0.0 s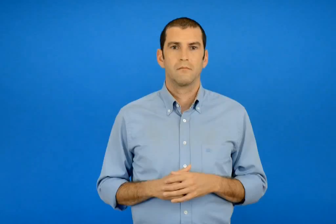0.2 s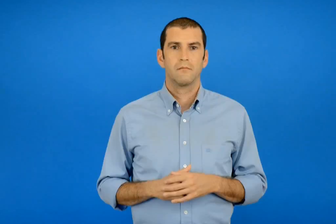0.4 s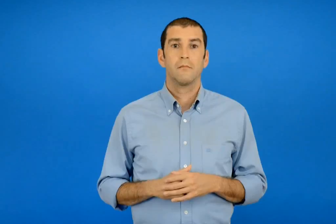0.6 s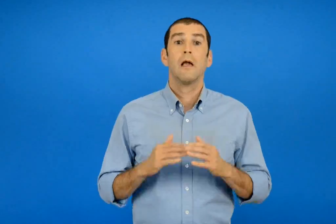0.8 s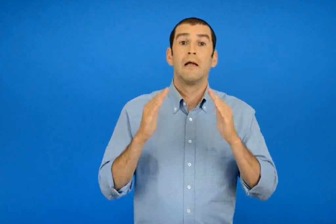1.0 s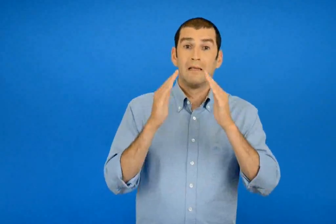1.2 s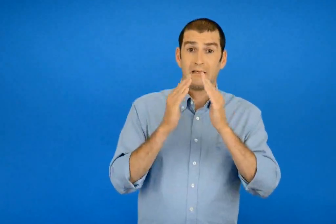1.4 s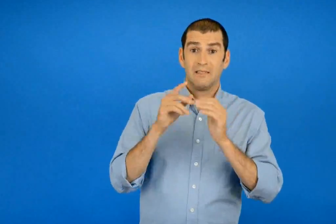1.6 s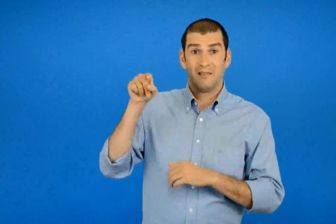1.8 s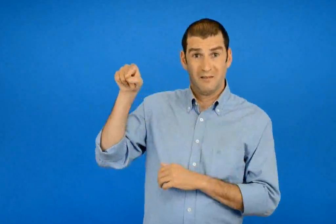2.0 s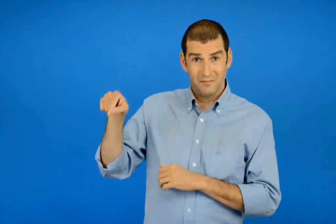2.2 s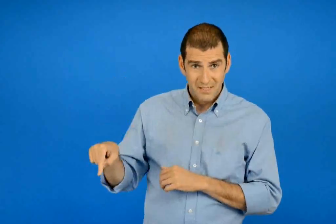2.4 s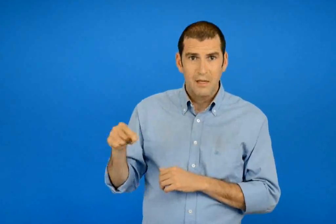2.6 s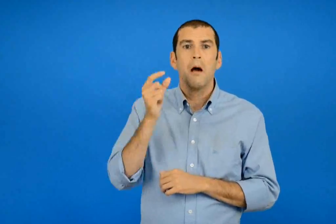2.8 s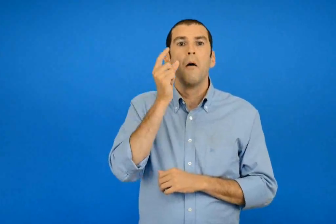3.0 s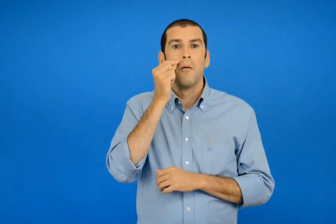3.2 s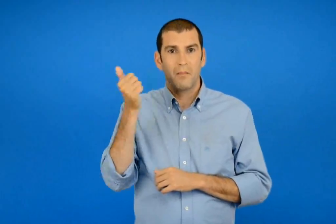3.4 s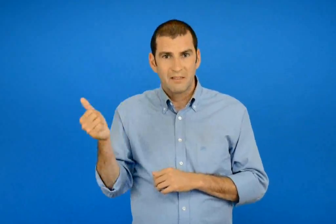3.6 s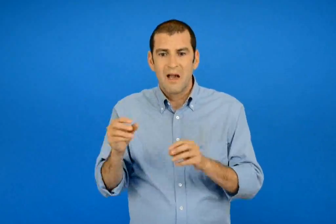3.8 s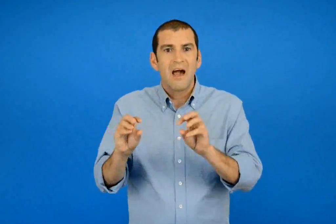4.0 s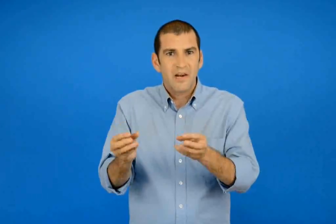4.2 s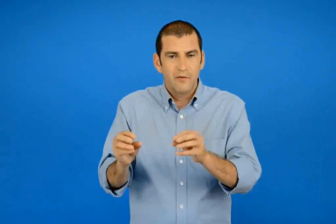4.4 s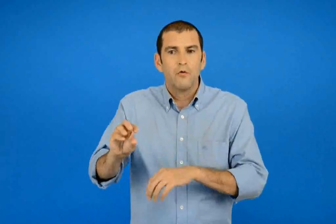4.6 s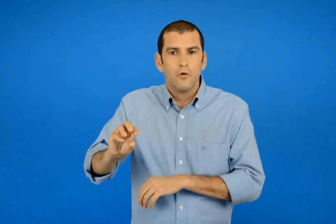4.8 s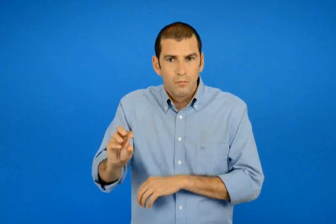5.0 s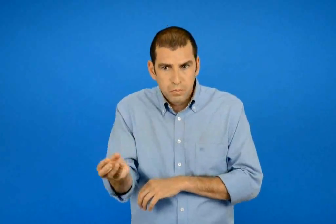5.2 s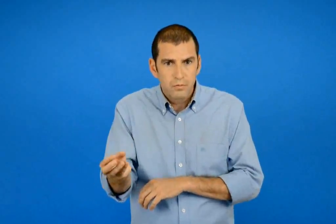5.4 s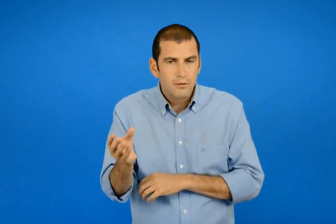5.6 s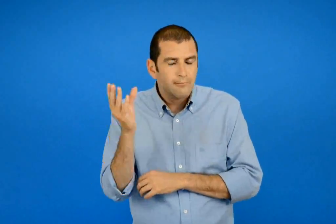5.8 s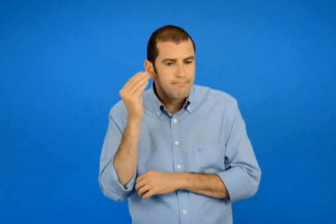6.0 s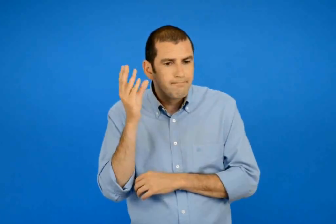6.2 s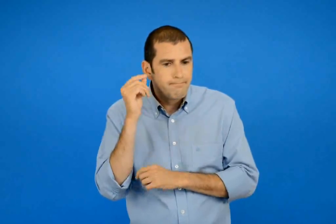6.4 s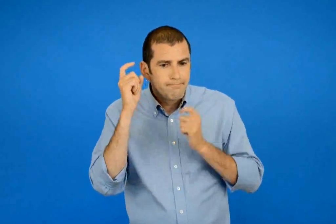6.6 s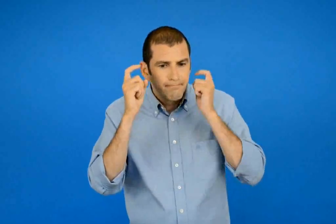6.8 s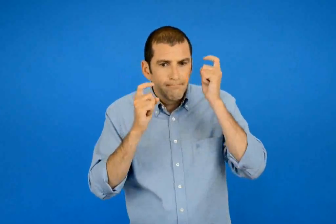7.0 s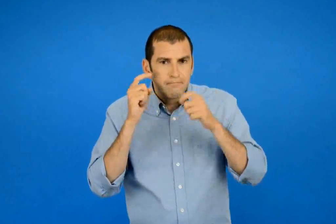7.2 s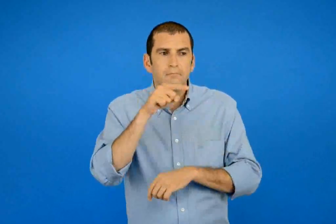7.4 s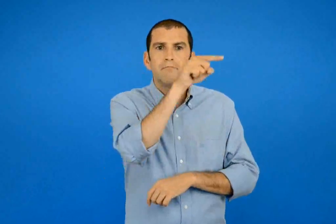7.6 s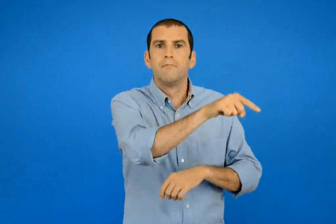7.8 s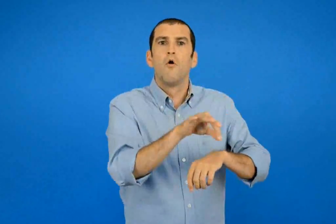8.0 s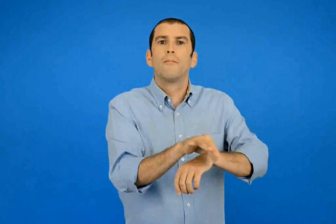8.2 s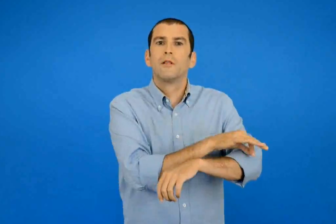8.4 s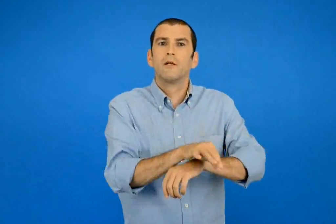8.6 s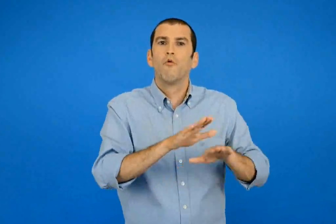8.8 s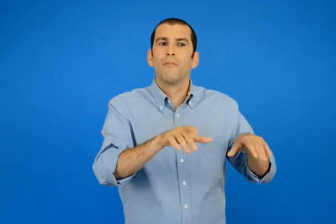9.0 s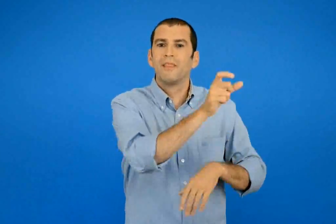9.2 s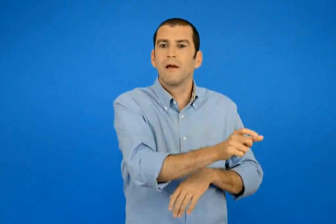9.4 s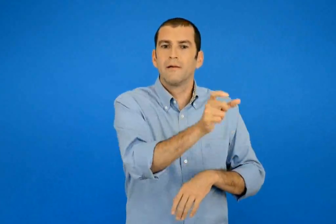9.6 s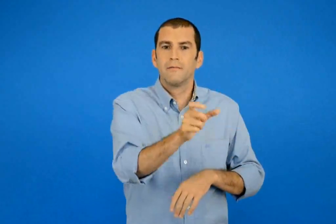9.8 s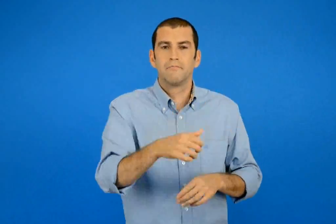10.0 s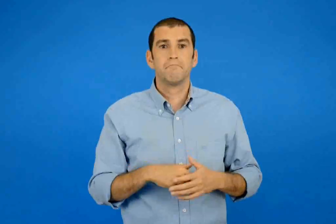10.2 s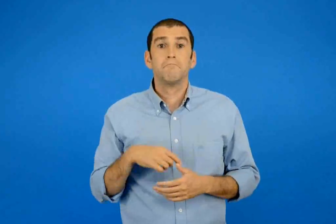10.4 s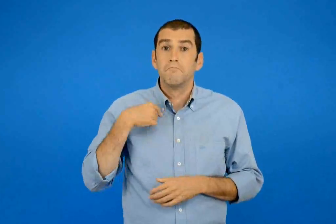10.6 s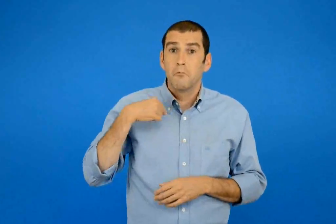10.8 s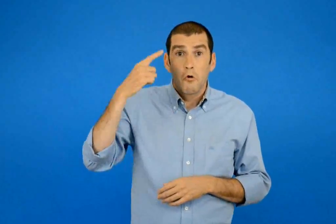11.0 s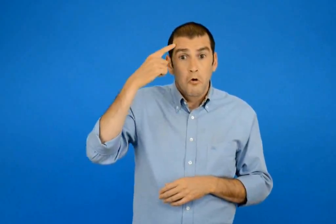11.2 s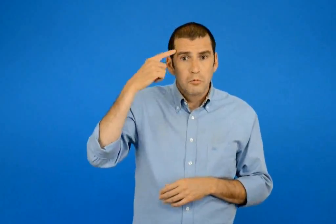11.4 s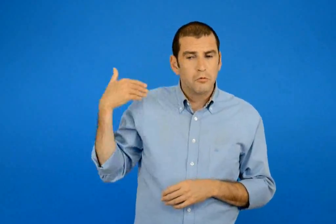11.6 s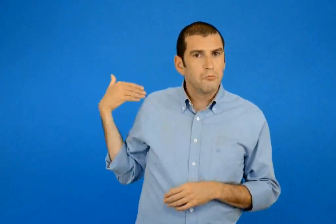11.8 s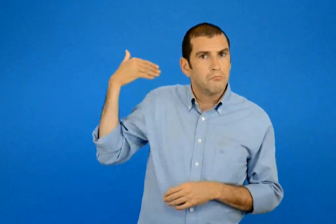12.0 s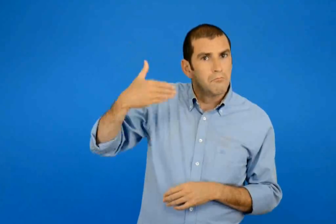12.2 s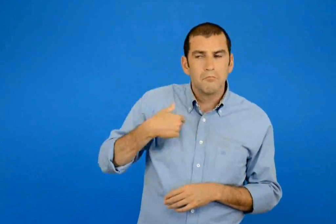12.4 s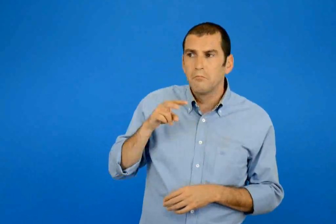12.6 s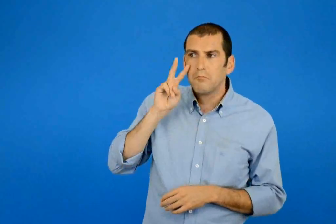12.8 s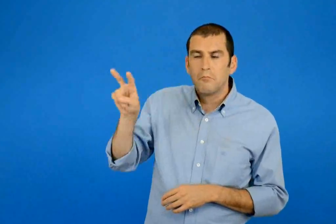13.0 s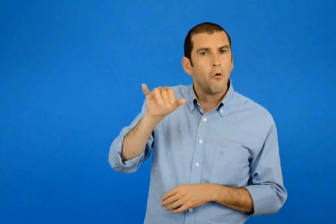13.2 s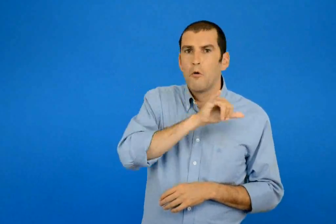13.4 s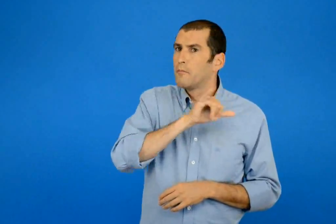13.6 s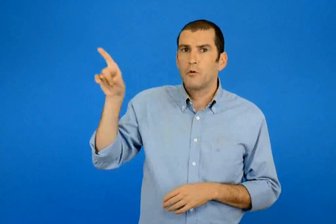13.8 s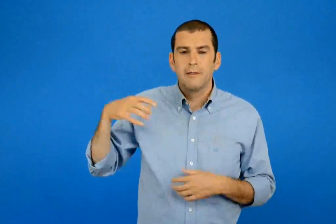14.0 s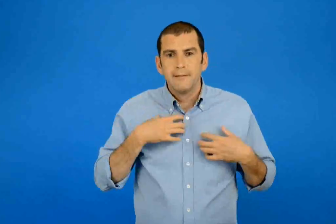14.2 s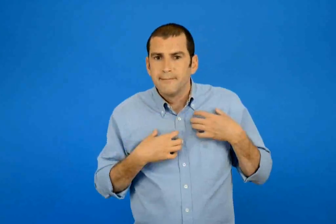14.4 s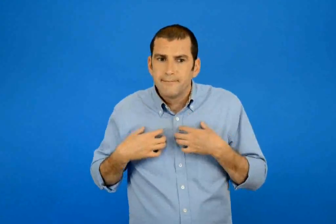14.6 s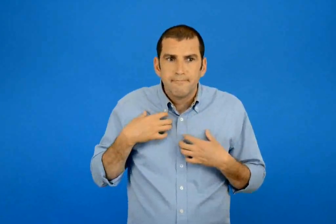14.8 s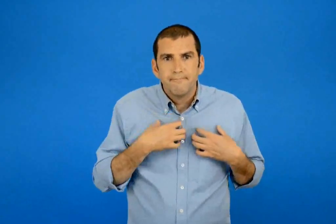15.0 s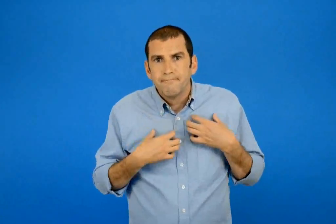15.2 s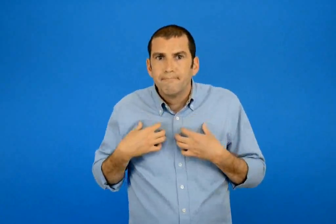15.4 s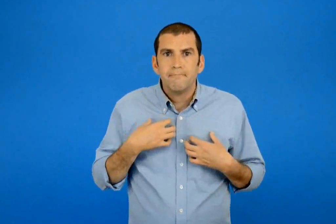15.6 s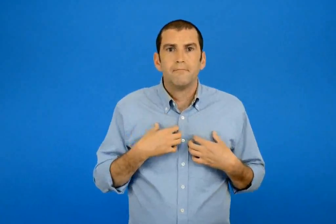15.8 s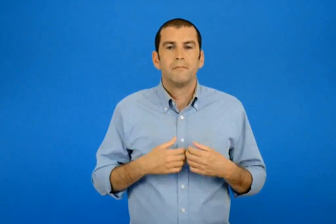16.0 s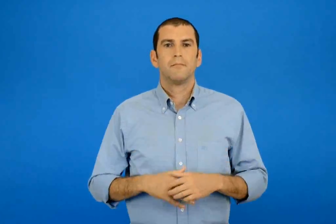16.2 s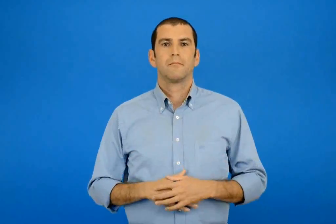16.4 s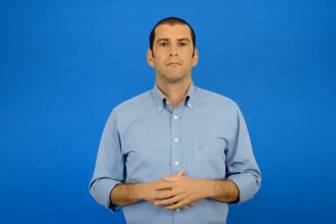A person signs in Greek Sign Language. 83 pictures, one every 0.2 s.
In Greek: στο σπίτι ο μπαμπάς άνοιξε το ραδιόφωνο και άκουγε σκεφτικός τα παιδιά του πολυτεχνείου νομίζω ότι πότε άλλοτε δεν τον είχα δει τόσο αναστατωμένο
